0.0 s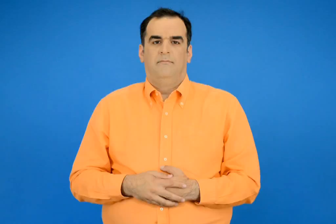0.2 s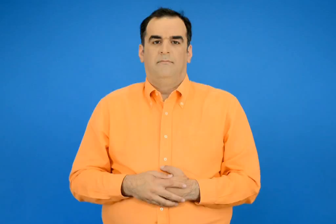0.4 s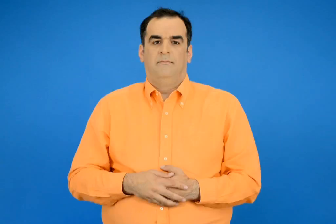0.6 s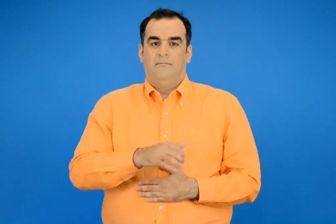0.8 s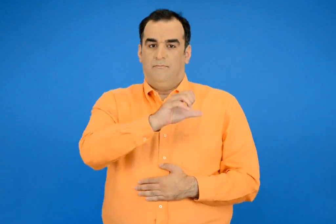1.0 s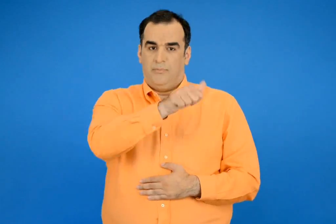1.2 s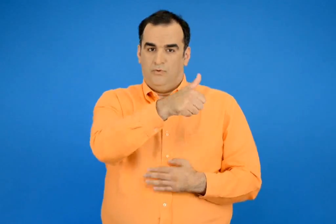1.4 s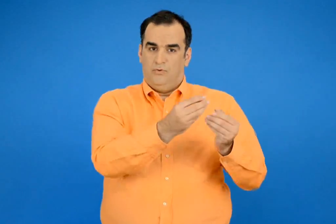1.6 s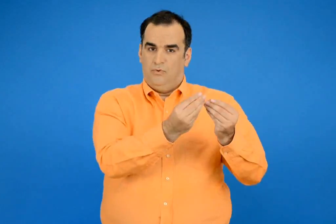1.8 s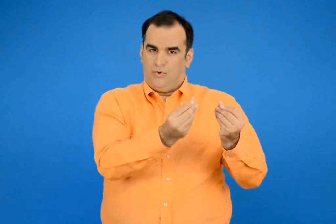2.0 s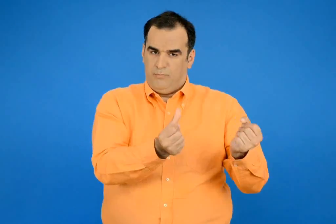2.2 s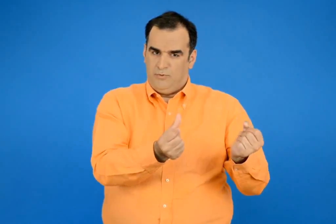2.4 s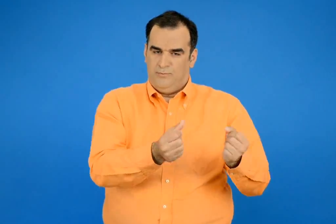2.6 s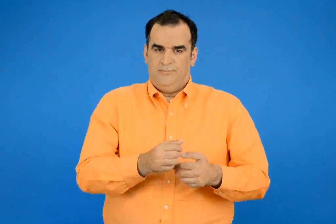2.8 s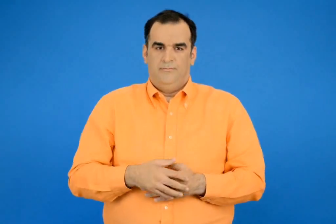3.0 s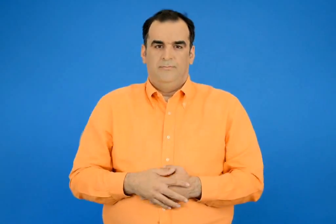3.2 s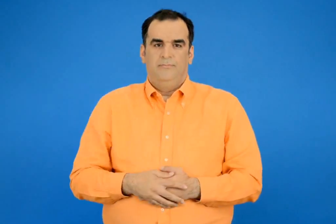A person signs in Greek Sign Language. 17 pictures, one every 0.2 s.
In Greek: 1ος τρόπος
